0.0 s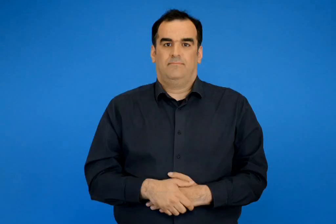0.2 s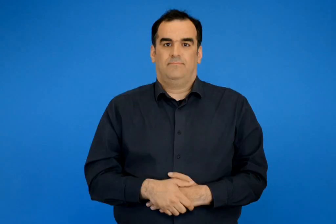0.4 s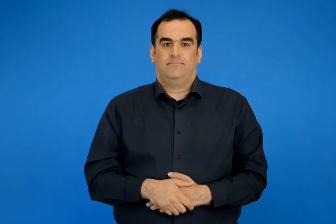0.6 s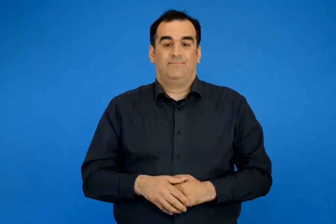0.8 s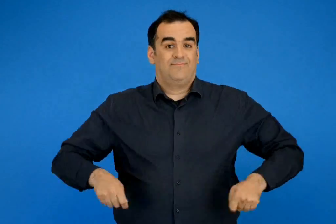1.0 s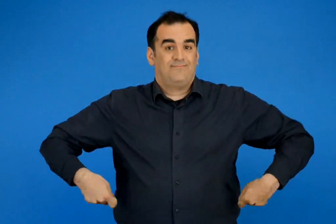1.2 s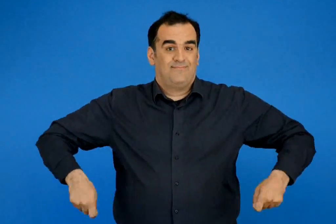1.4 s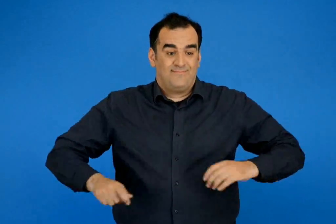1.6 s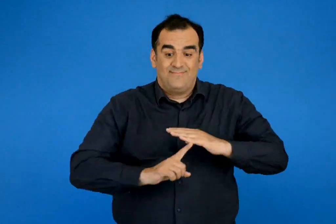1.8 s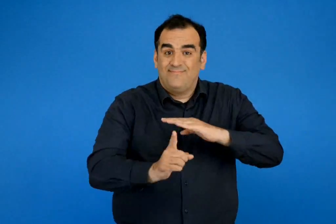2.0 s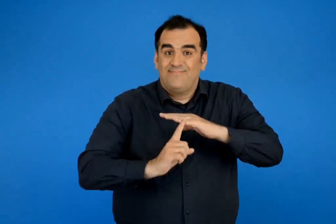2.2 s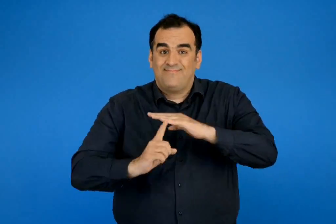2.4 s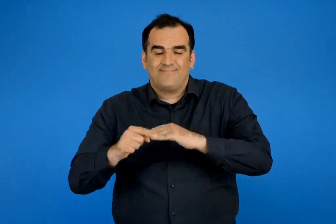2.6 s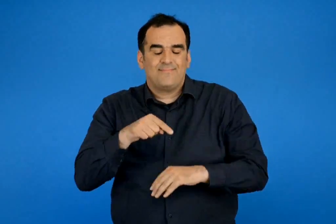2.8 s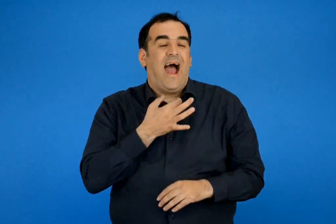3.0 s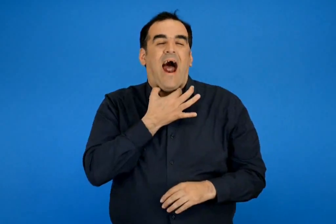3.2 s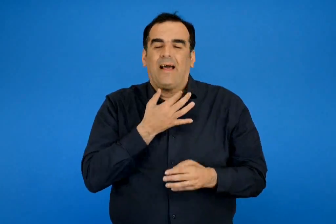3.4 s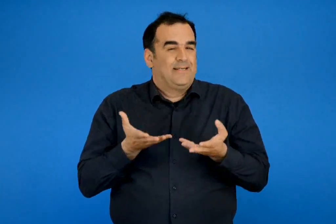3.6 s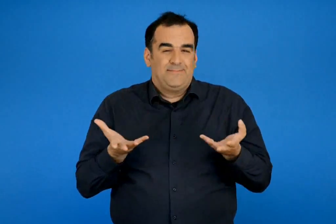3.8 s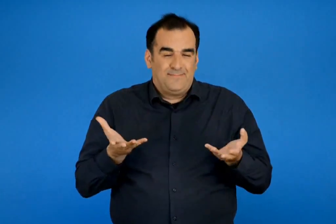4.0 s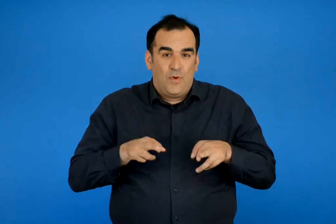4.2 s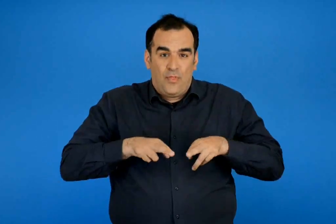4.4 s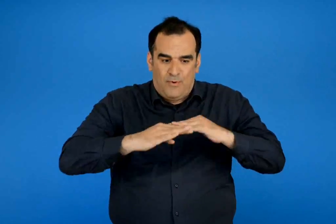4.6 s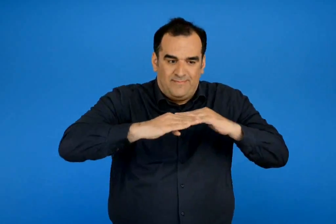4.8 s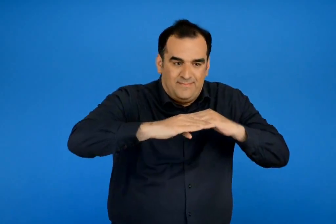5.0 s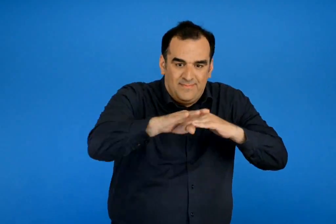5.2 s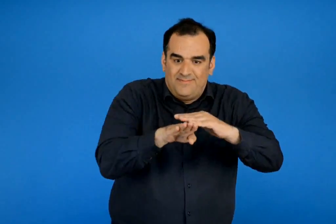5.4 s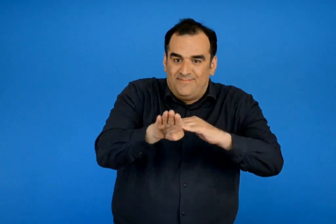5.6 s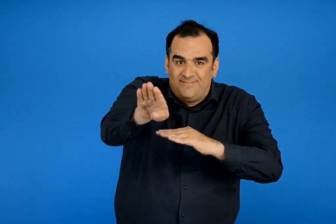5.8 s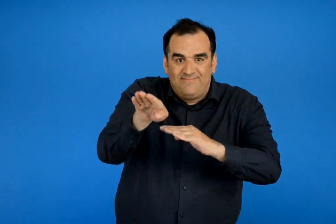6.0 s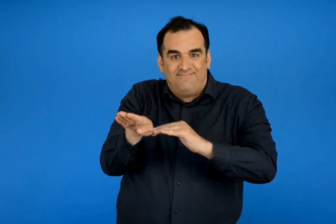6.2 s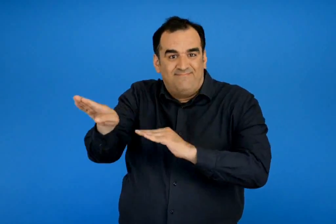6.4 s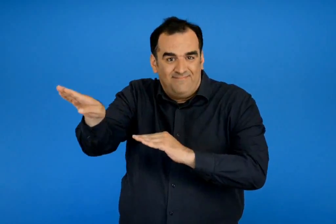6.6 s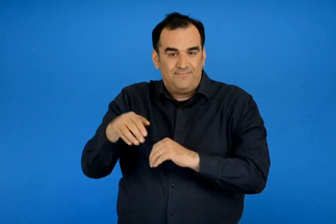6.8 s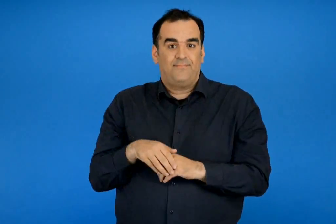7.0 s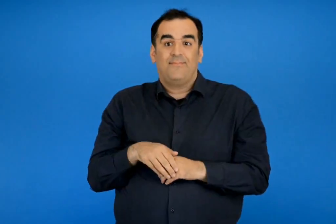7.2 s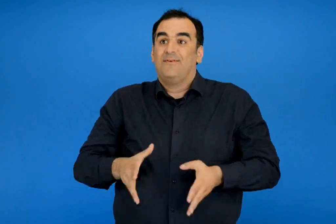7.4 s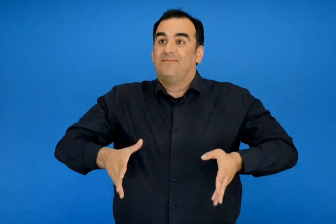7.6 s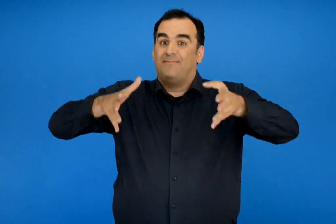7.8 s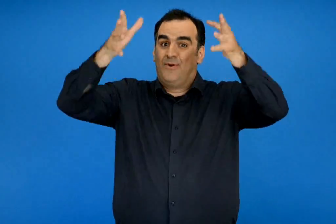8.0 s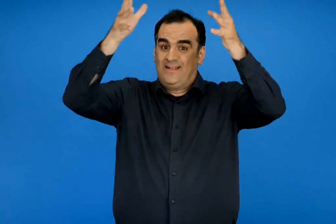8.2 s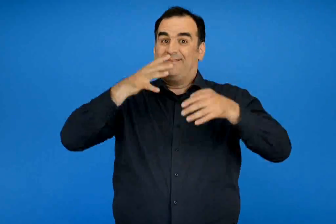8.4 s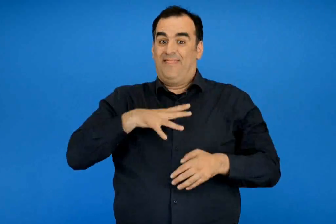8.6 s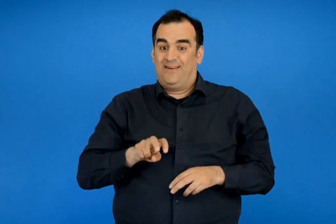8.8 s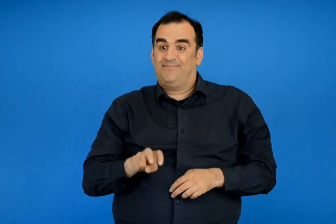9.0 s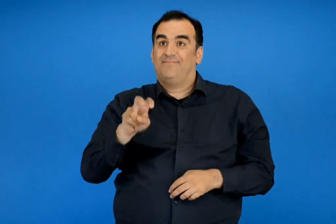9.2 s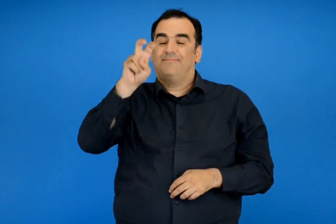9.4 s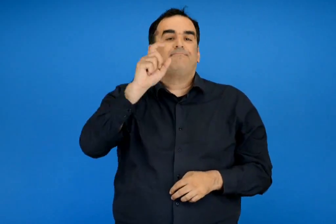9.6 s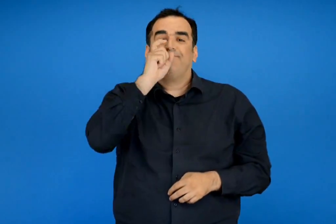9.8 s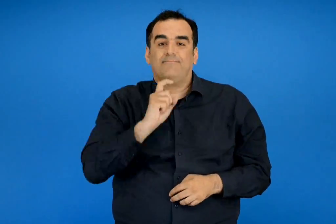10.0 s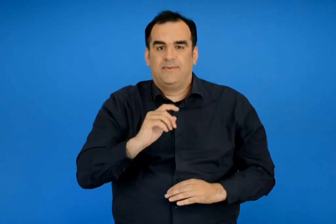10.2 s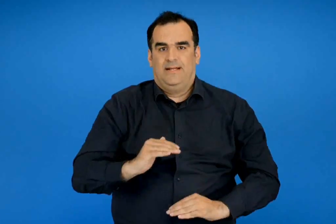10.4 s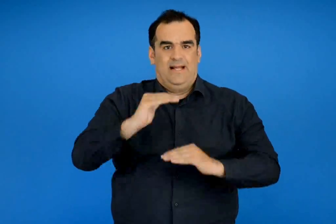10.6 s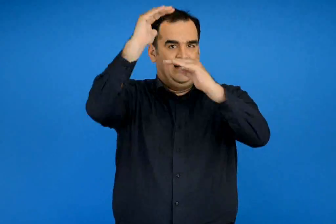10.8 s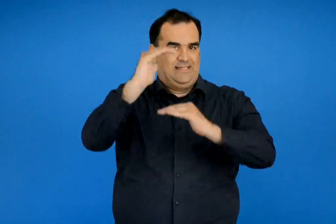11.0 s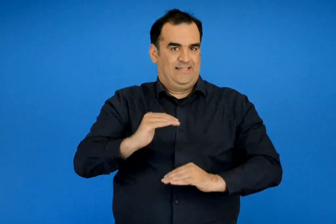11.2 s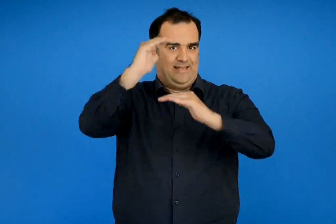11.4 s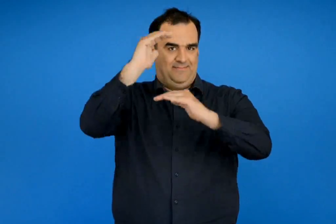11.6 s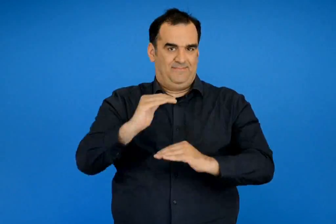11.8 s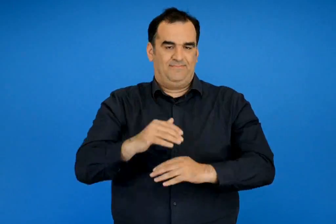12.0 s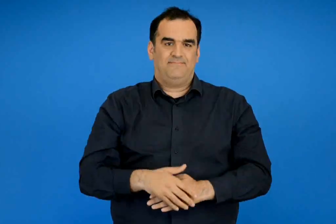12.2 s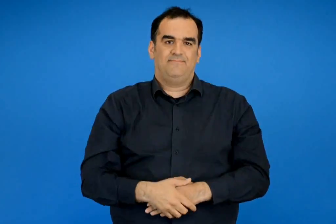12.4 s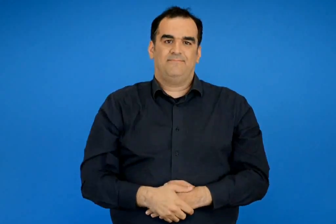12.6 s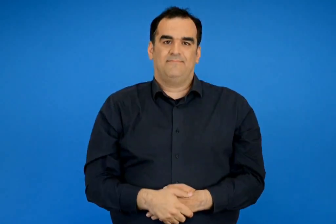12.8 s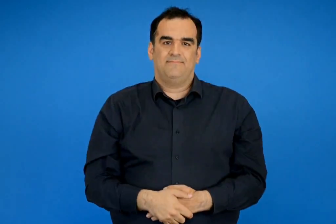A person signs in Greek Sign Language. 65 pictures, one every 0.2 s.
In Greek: για να μετακινηθούν έχουν ανάγκη από ράμπες στα πεζοδρομία και ασανσέρ για να ανεβοκατεβαίνουν στους ορόφους των κτιρίων
